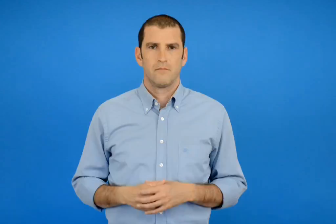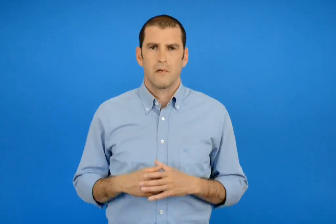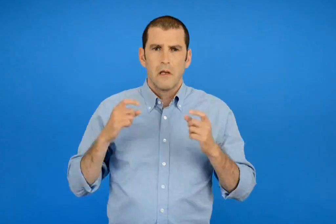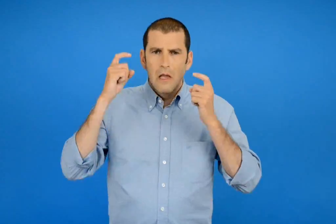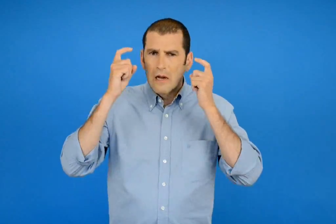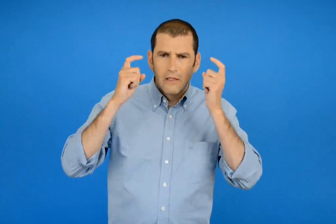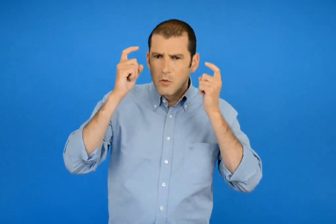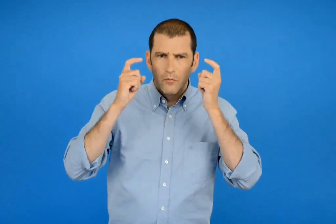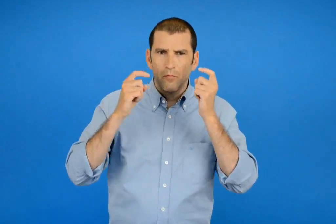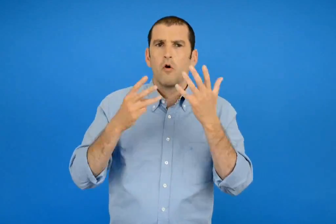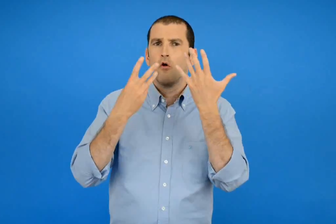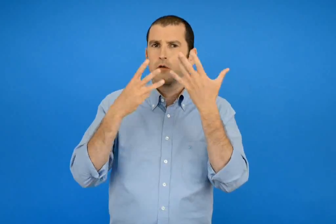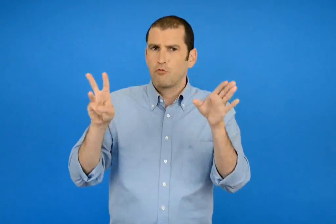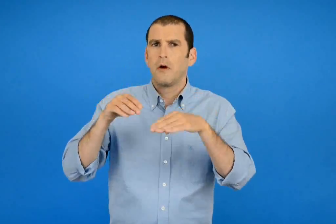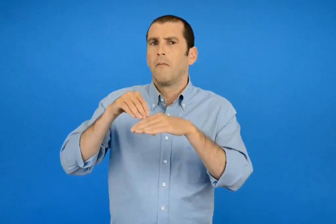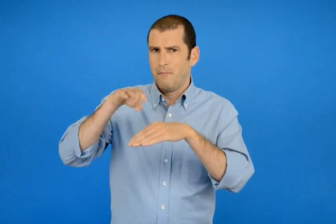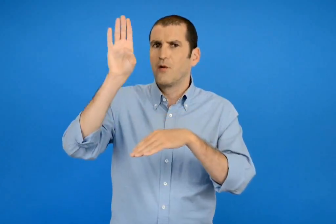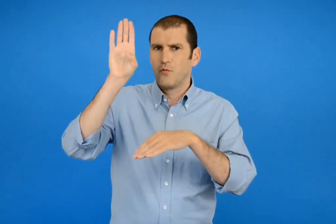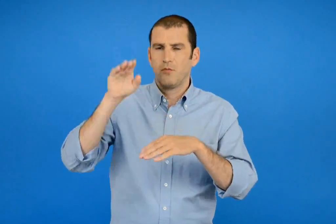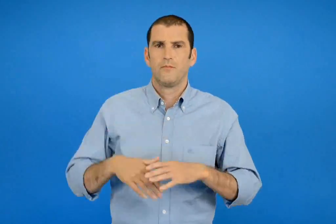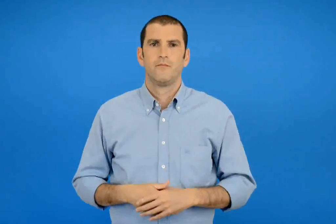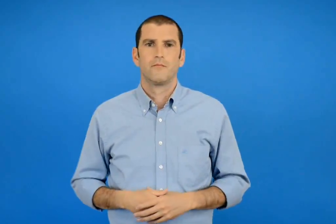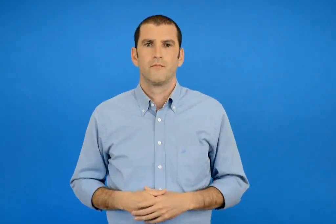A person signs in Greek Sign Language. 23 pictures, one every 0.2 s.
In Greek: εκτιμώ περισσότερα από 800
